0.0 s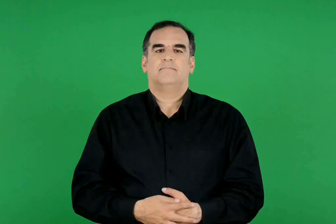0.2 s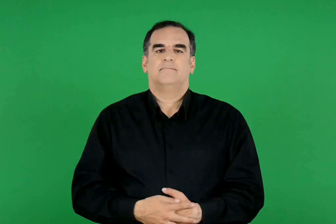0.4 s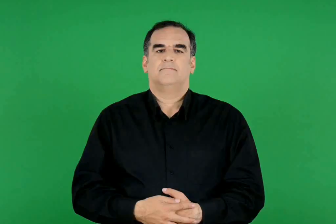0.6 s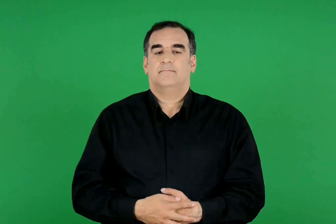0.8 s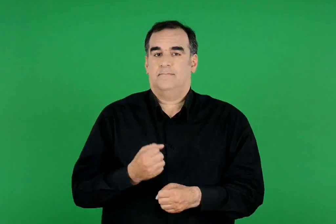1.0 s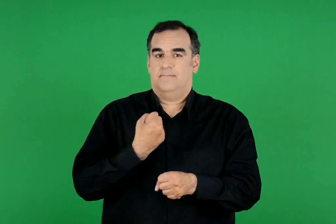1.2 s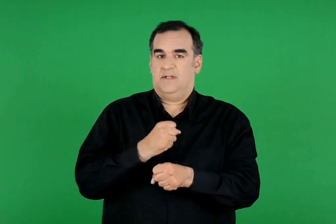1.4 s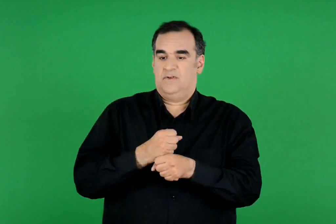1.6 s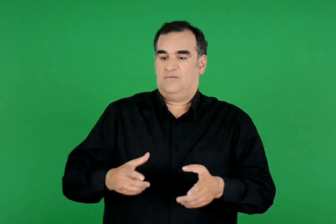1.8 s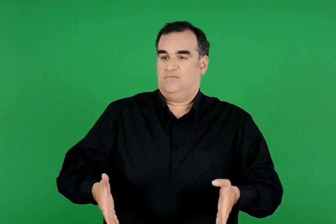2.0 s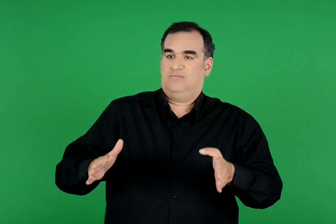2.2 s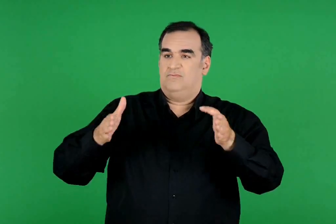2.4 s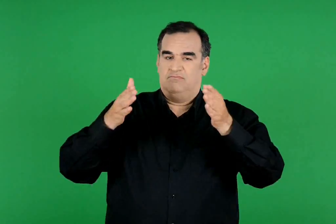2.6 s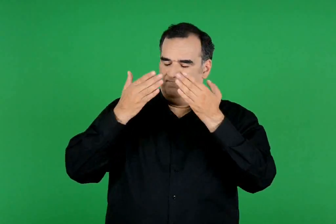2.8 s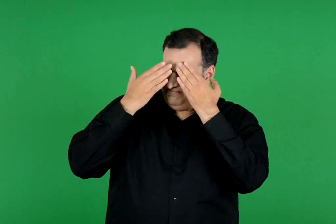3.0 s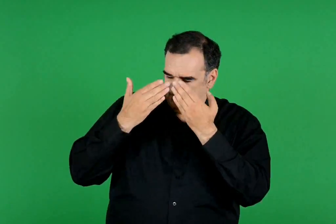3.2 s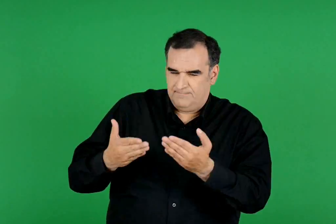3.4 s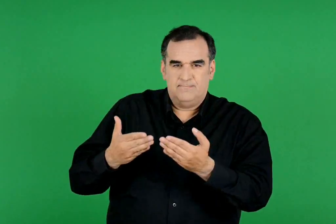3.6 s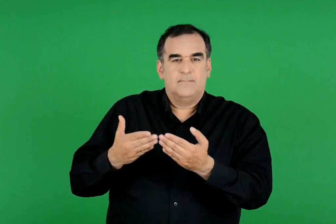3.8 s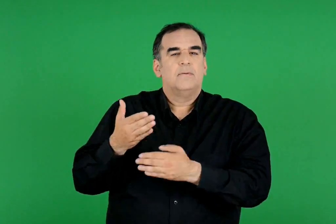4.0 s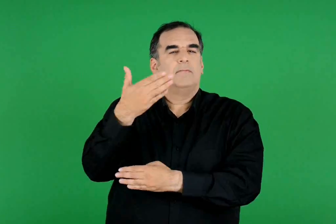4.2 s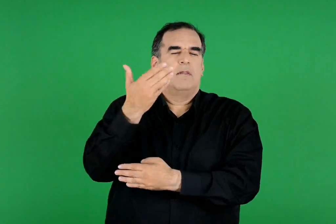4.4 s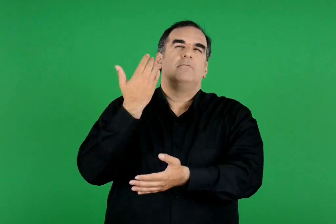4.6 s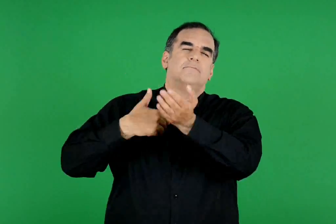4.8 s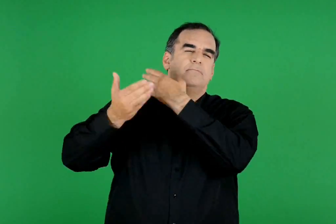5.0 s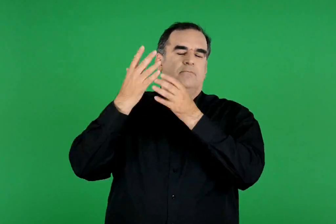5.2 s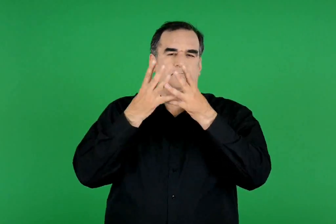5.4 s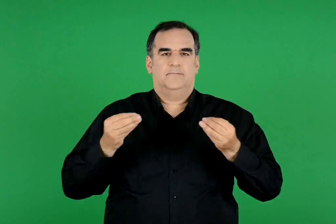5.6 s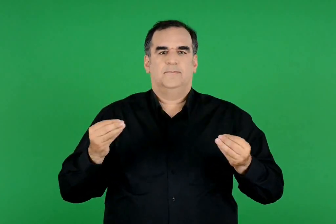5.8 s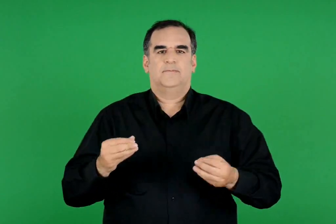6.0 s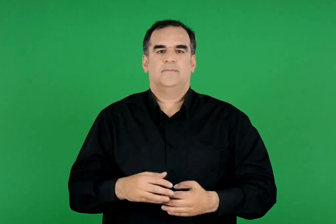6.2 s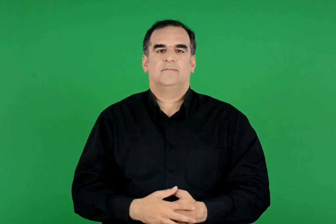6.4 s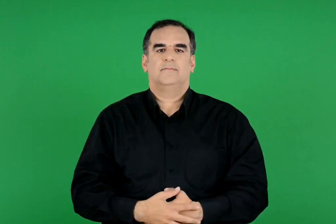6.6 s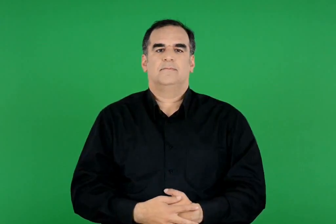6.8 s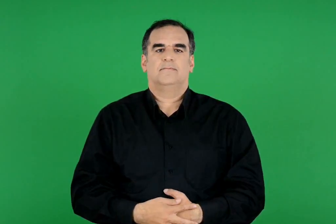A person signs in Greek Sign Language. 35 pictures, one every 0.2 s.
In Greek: μνημείο των χαμένων πατρίδων
